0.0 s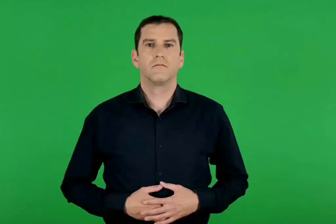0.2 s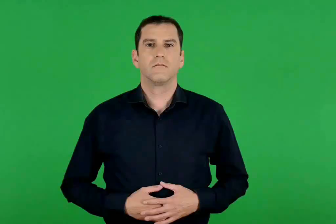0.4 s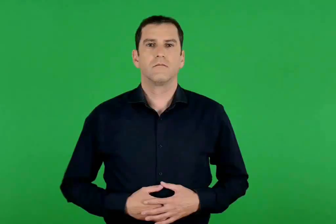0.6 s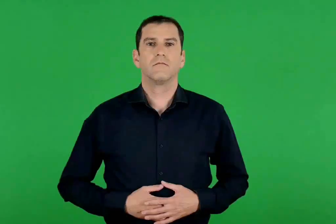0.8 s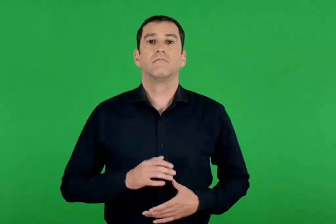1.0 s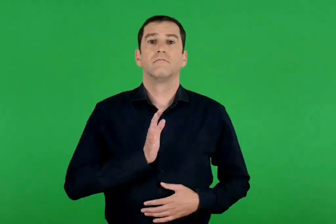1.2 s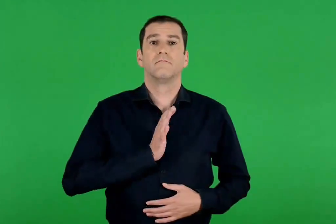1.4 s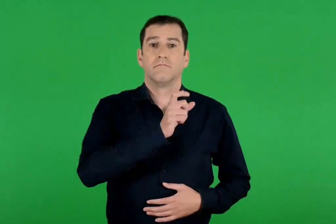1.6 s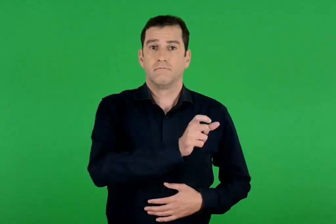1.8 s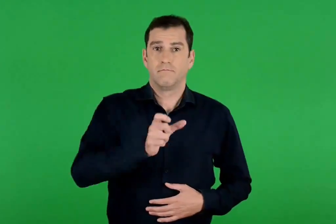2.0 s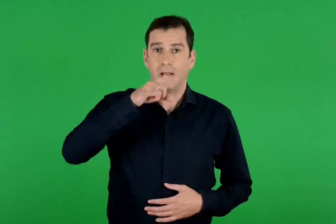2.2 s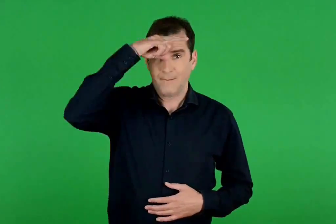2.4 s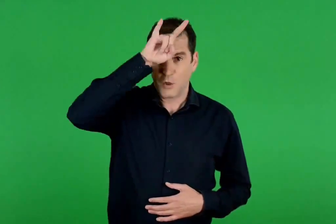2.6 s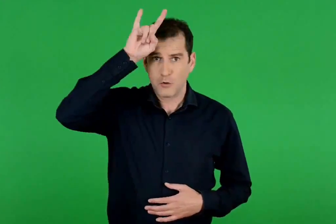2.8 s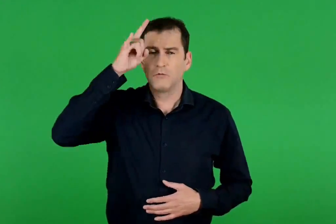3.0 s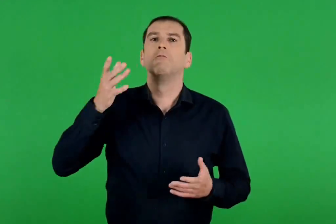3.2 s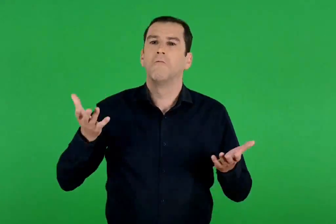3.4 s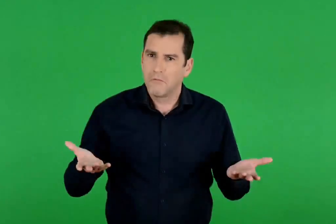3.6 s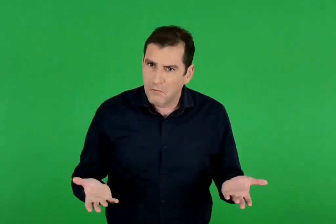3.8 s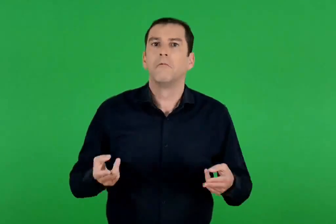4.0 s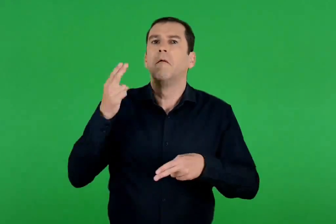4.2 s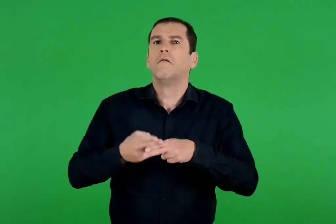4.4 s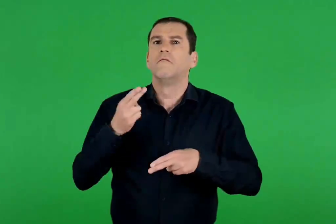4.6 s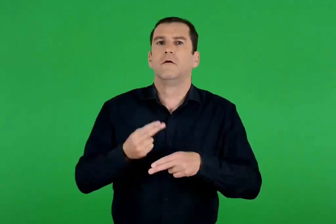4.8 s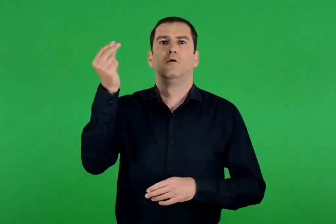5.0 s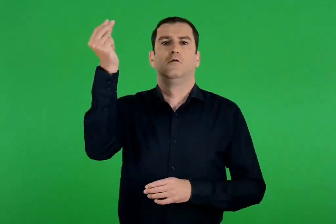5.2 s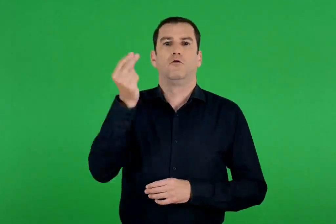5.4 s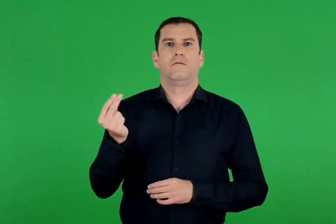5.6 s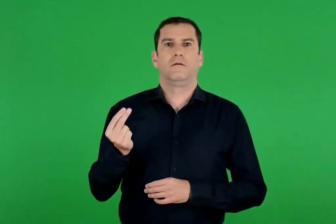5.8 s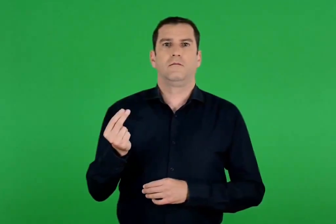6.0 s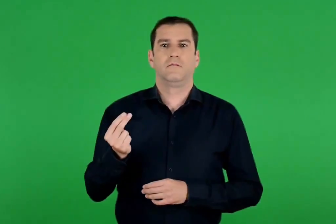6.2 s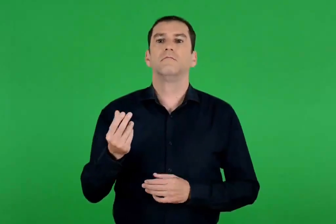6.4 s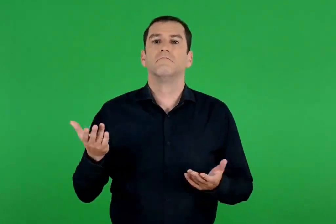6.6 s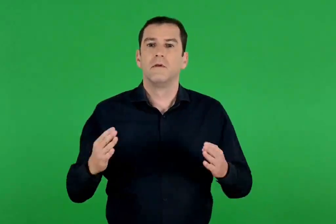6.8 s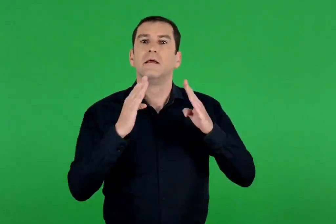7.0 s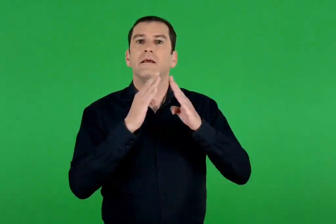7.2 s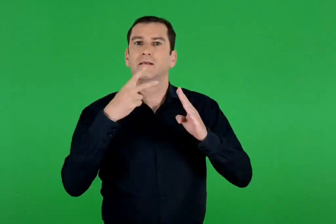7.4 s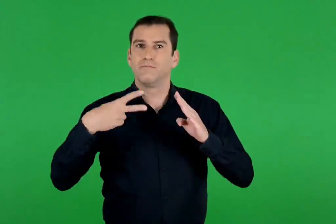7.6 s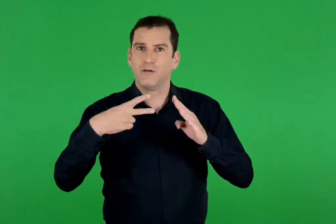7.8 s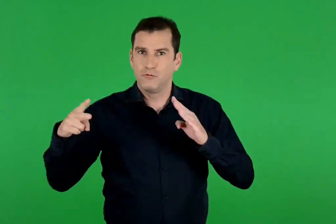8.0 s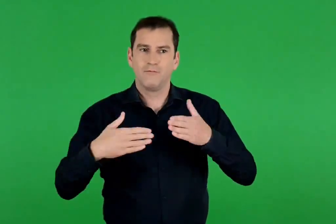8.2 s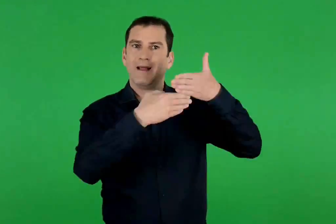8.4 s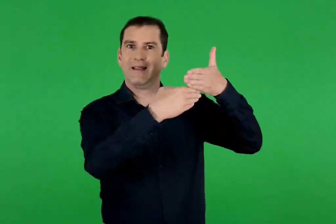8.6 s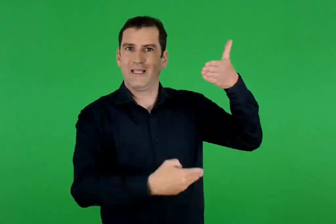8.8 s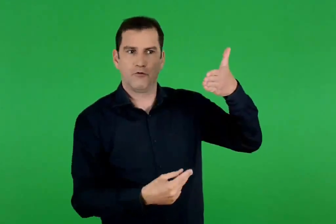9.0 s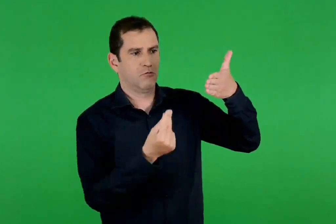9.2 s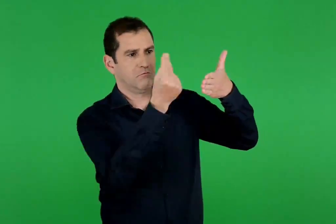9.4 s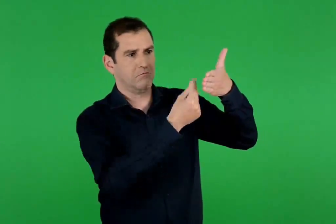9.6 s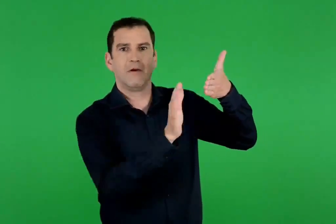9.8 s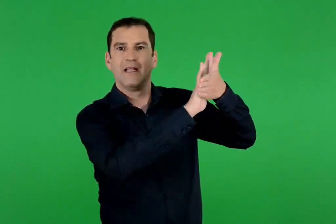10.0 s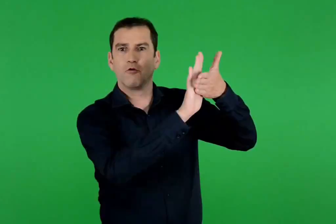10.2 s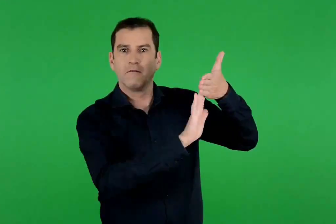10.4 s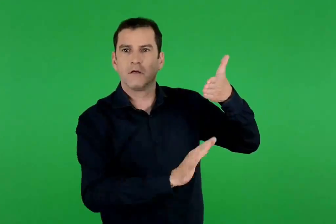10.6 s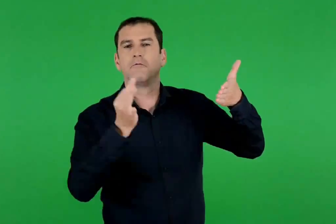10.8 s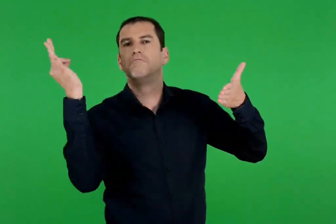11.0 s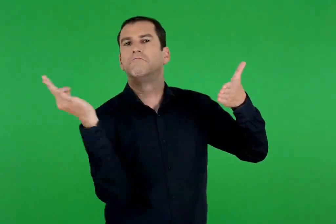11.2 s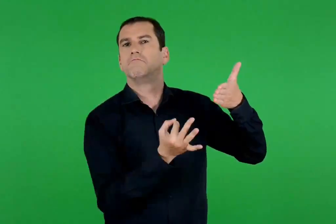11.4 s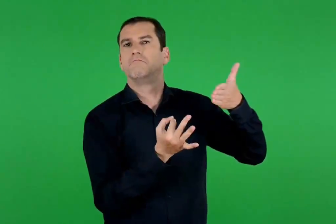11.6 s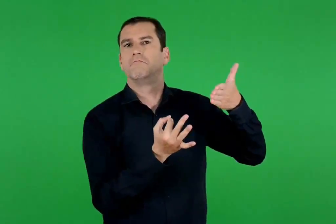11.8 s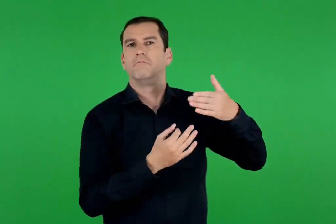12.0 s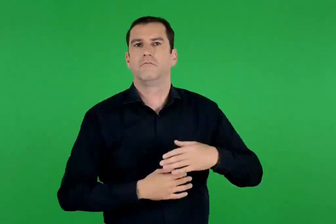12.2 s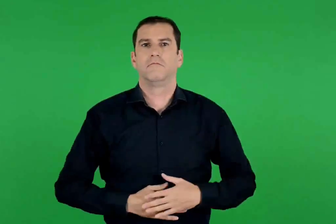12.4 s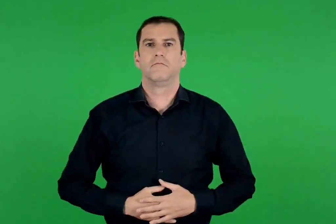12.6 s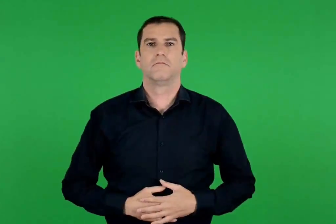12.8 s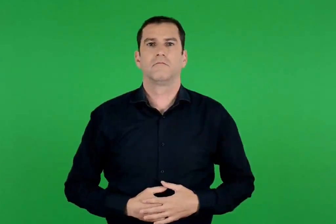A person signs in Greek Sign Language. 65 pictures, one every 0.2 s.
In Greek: οι μινωίτες όμως ήταν και σπουδαίοι ζωγράφοι. ζωγράφιζαν θαυμάσιες τοιχογραφίες στους τοίχους των σπιτιών τους
